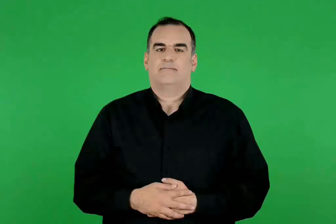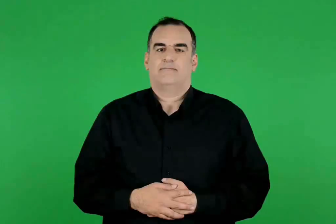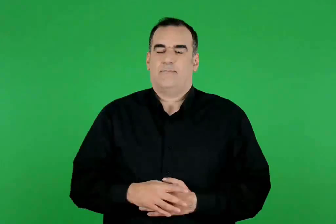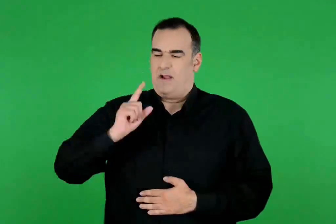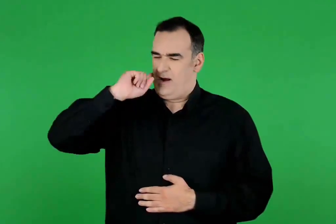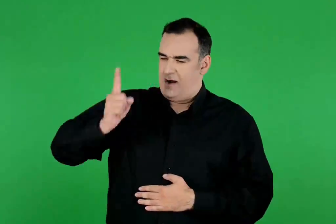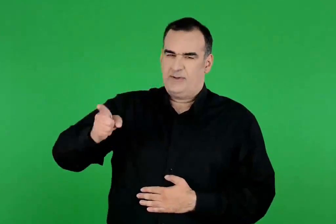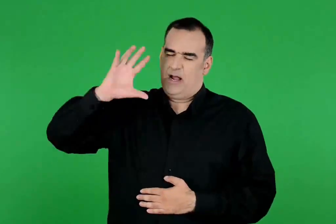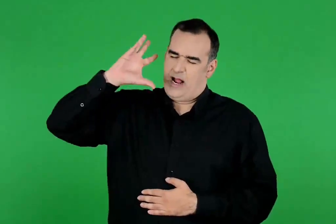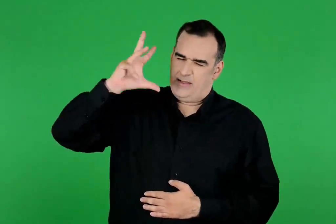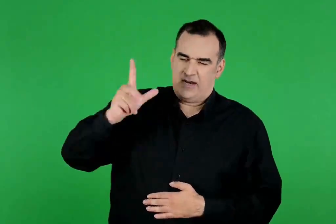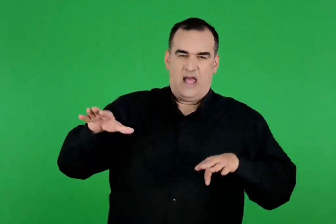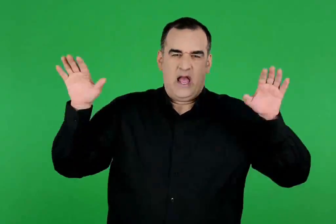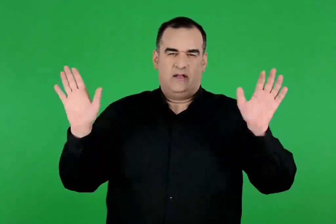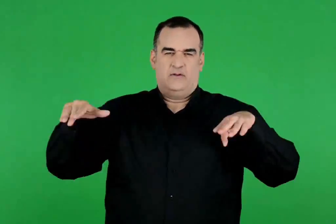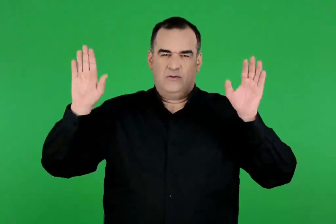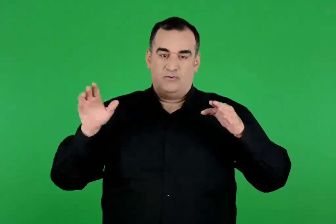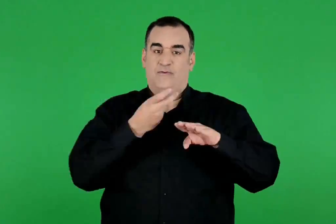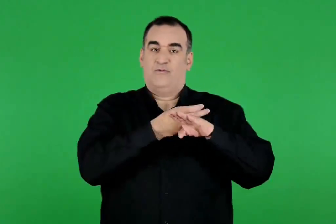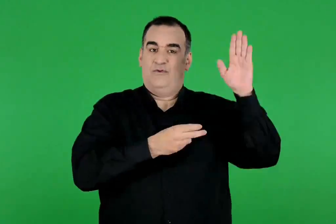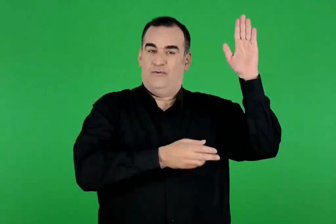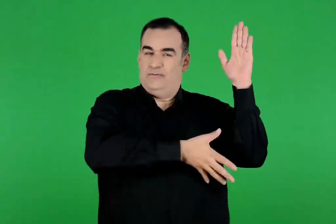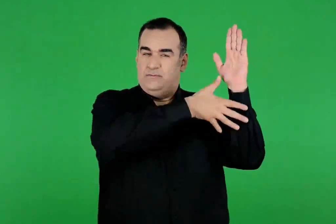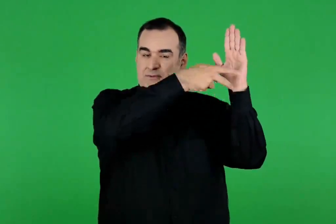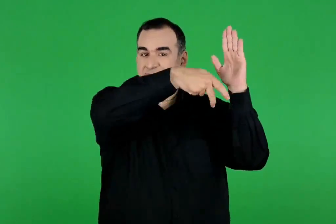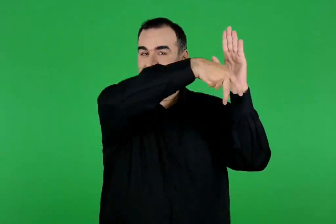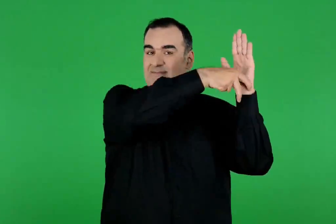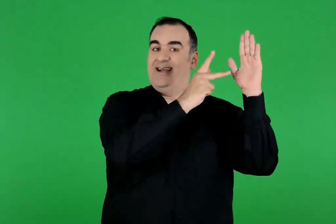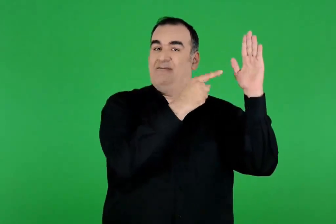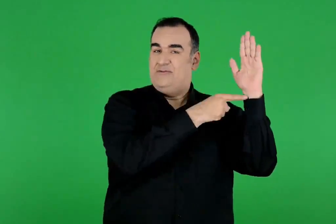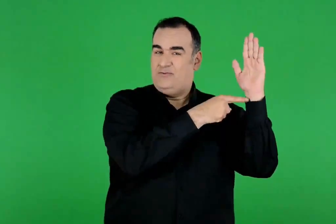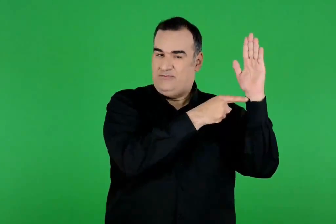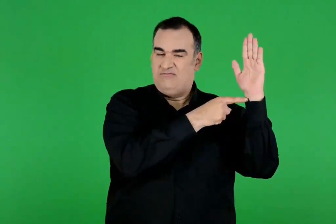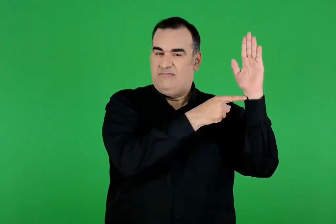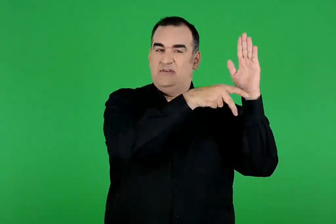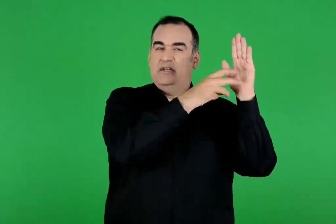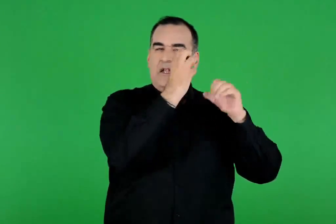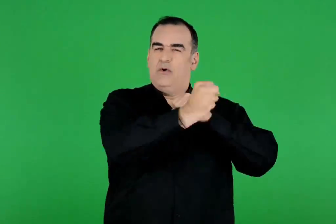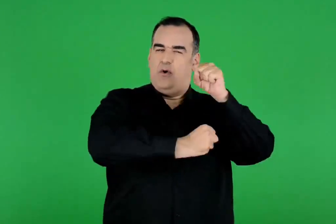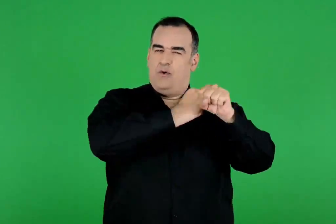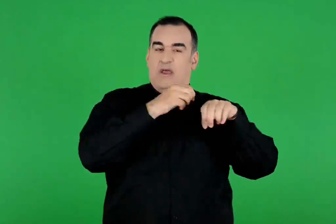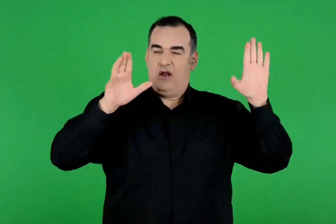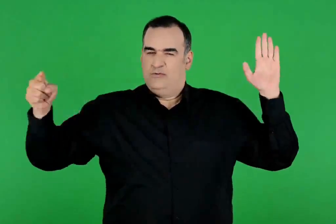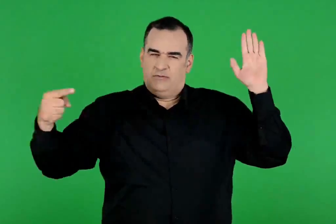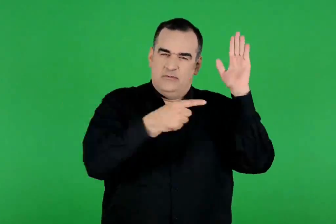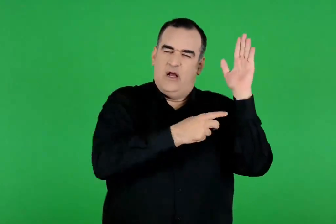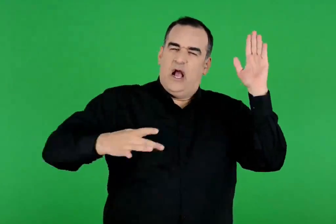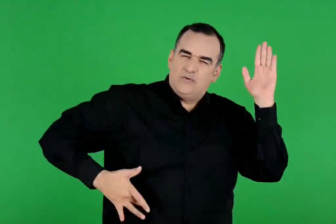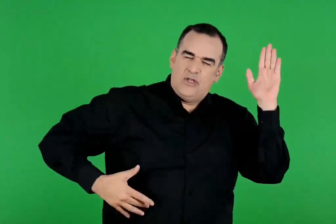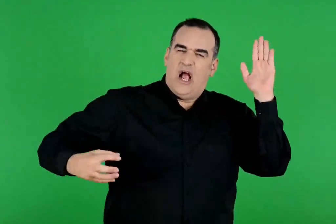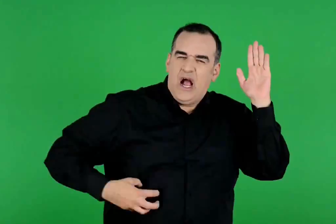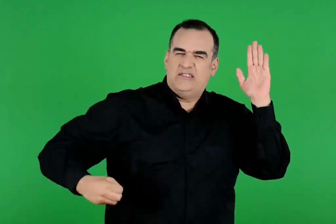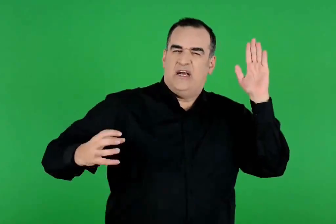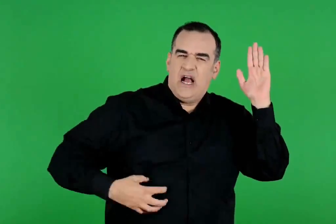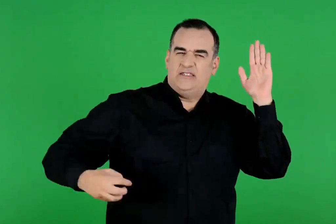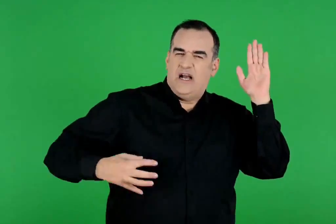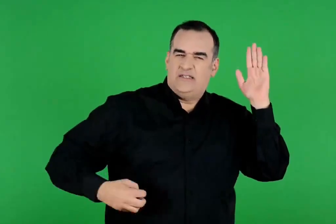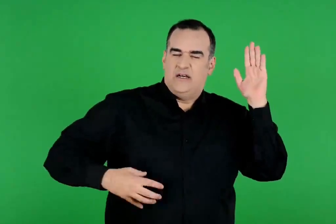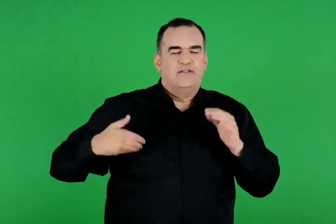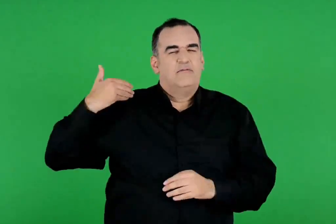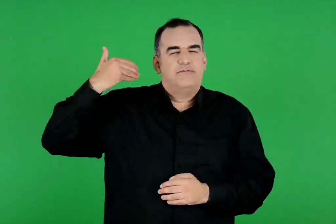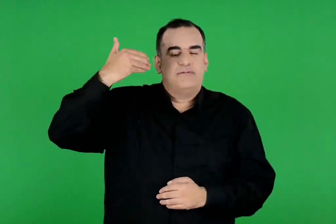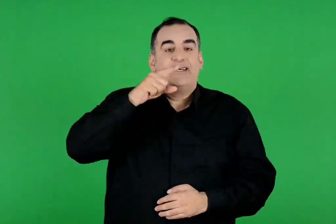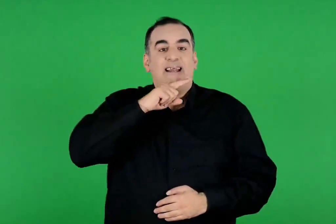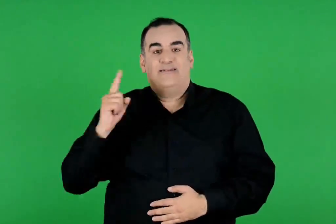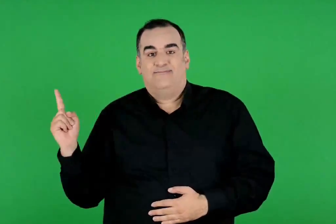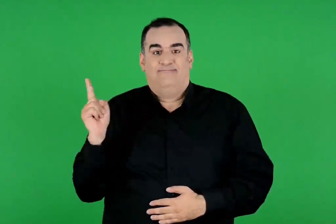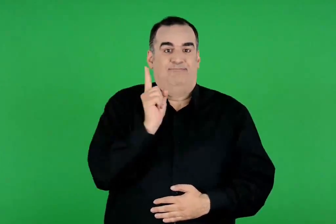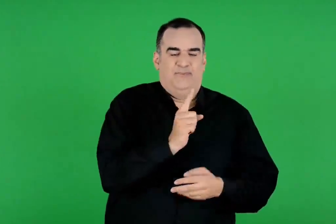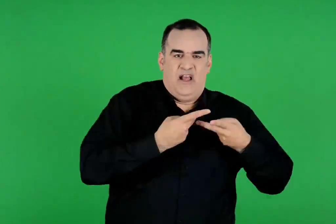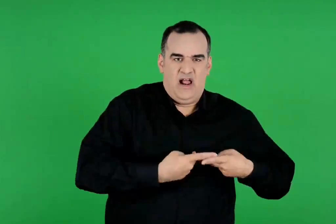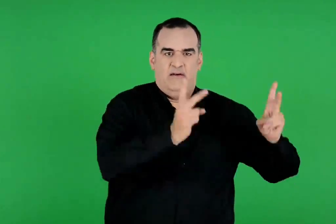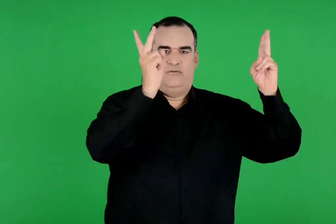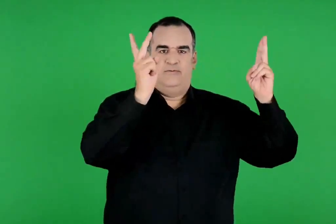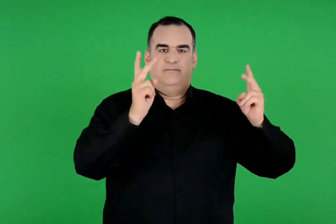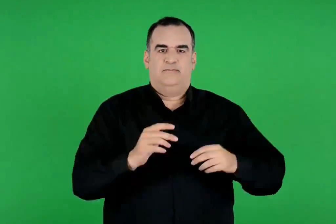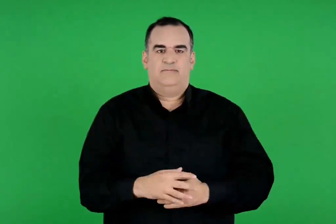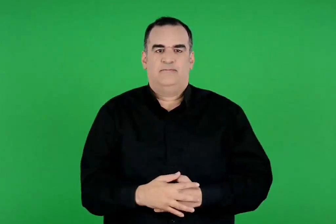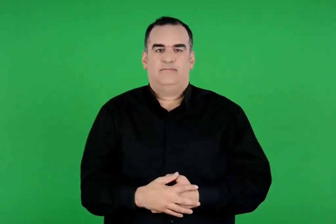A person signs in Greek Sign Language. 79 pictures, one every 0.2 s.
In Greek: και κάθε μέρα έστελνε έναν αετό που του έτρωγε το συκώτι. τριάντα χρόνια έμεινε δεμένος ο προμηθέας στον καύκασο , ώσπου κάποτε πέρασε από κει ο ηρακλής και τον ελευθέρωσε
